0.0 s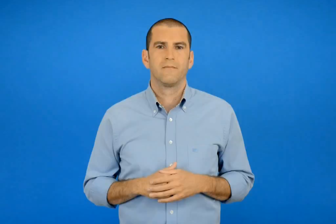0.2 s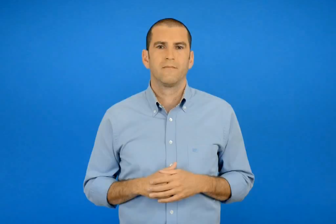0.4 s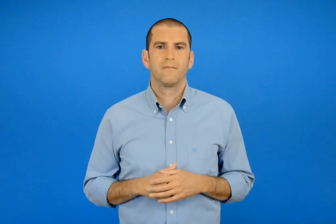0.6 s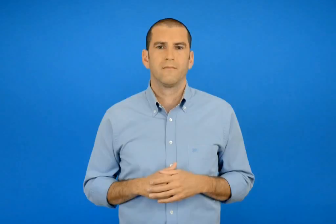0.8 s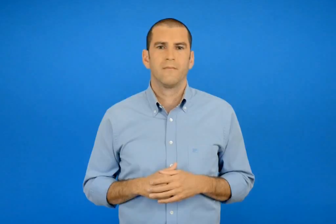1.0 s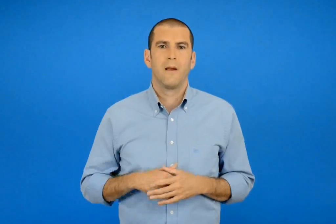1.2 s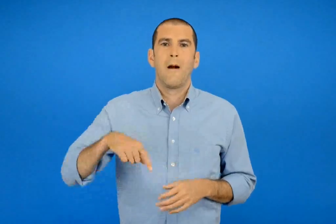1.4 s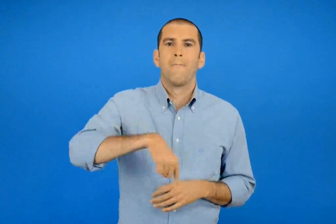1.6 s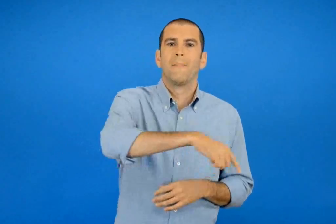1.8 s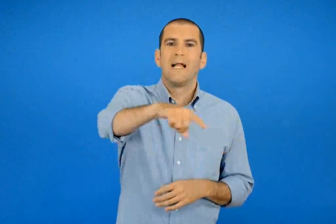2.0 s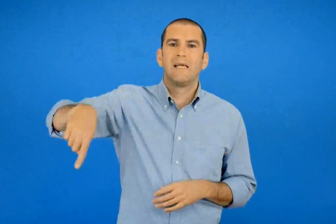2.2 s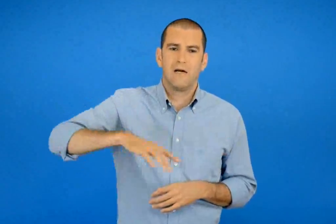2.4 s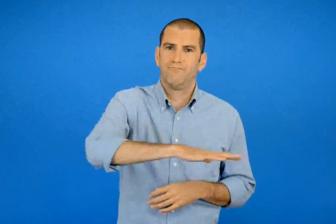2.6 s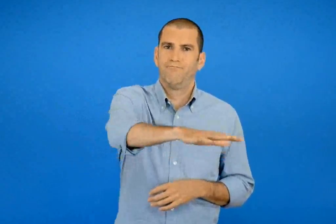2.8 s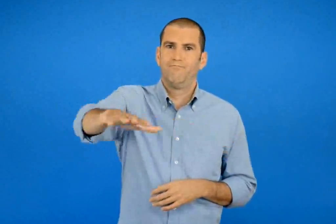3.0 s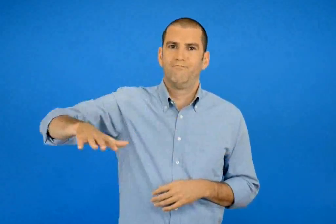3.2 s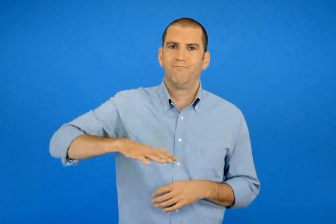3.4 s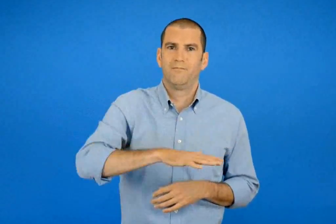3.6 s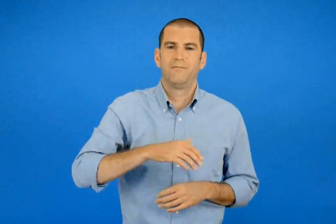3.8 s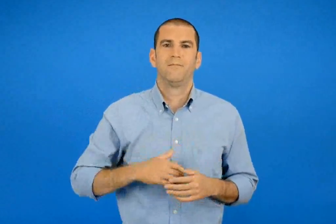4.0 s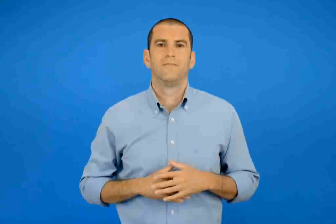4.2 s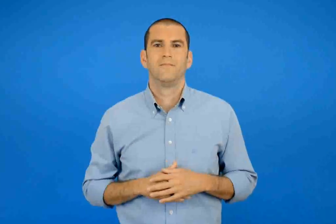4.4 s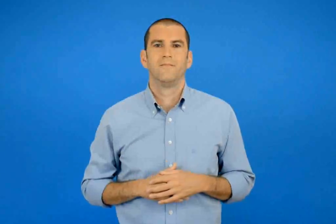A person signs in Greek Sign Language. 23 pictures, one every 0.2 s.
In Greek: πλατεία
